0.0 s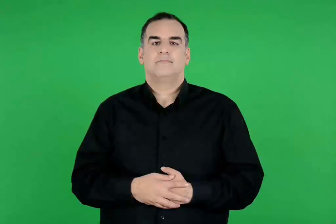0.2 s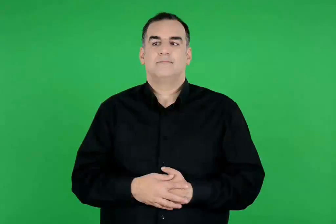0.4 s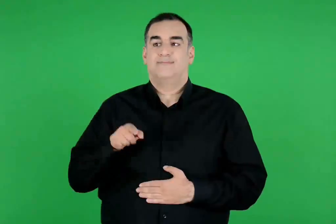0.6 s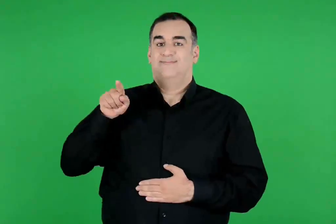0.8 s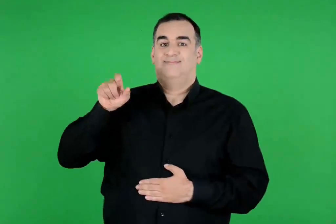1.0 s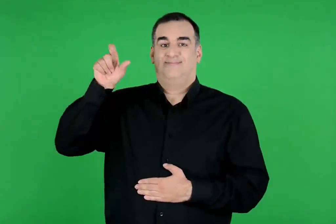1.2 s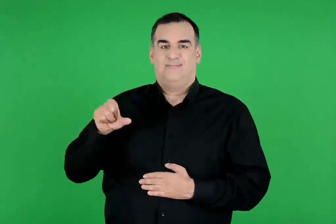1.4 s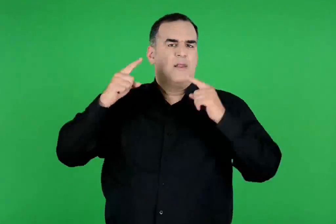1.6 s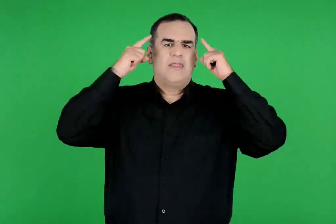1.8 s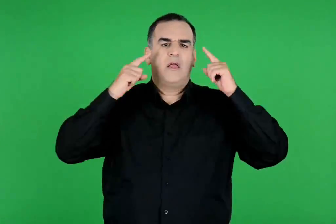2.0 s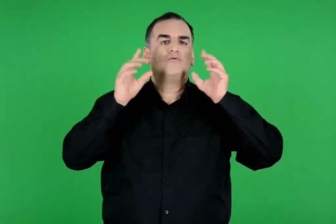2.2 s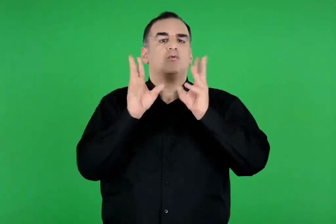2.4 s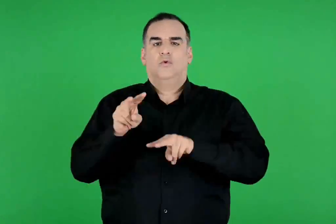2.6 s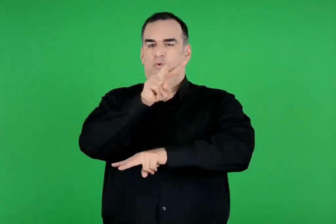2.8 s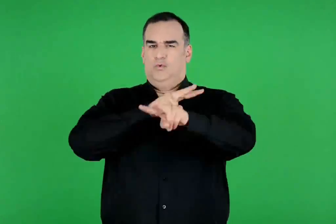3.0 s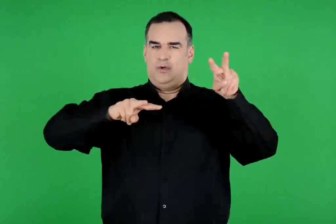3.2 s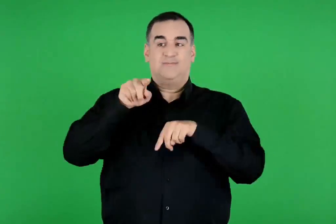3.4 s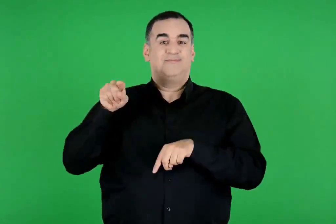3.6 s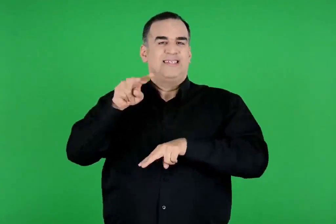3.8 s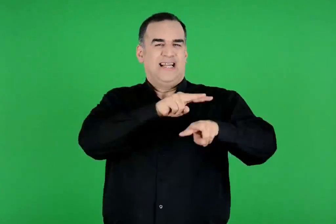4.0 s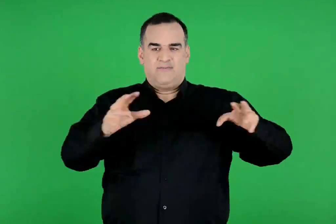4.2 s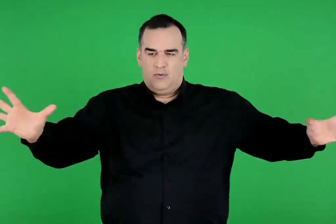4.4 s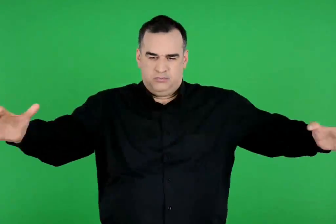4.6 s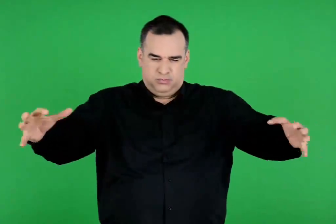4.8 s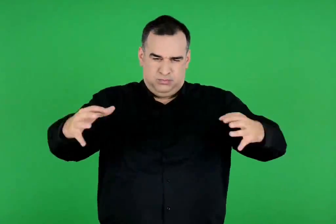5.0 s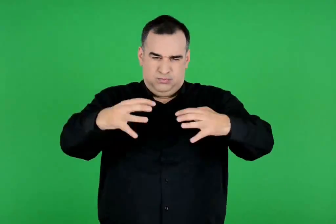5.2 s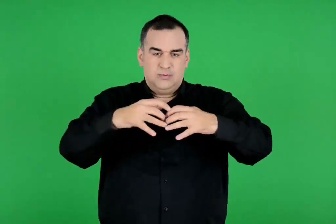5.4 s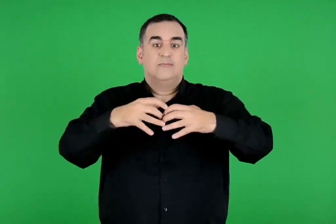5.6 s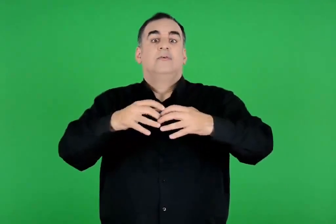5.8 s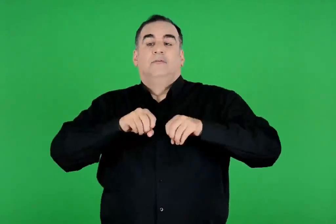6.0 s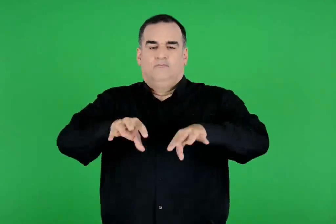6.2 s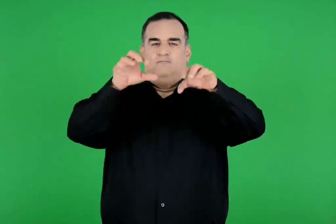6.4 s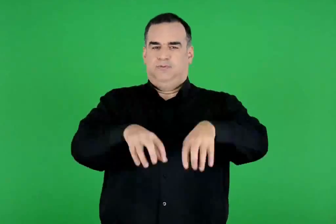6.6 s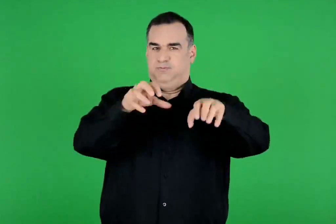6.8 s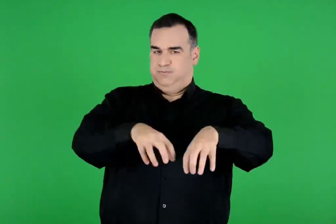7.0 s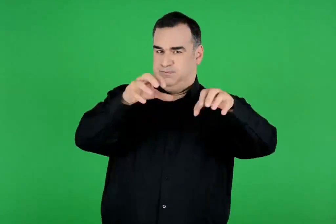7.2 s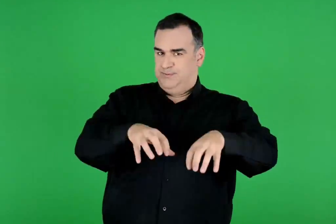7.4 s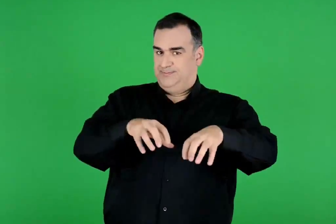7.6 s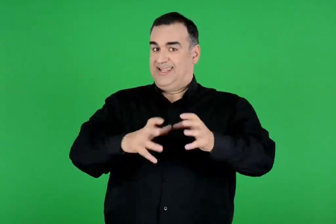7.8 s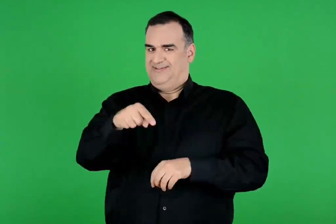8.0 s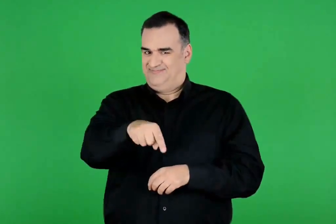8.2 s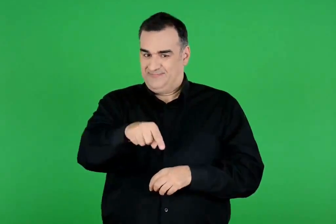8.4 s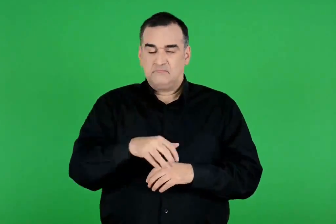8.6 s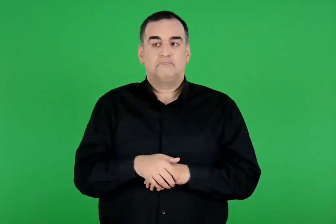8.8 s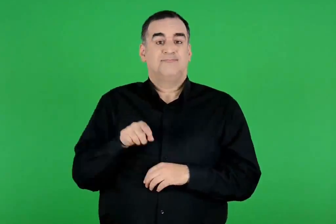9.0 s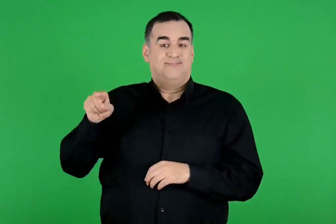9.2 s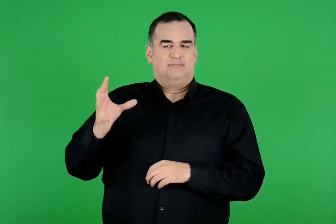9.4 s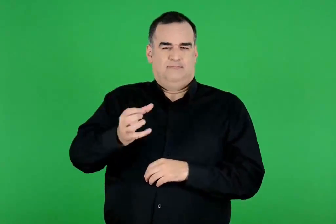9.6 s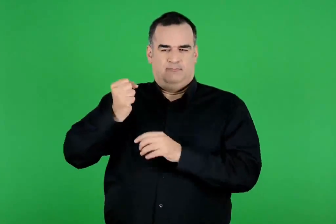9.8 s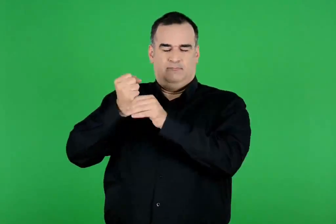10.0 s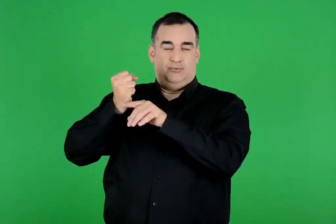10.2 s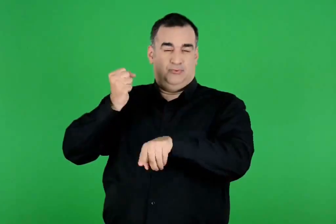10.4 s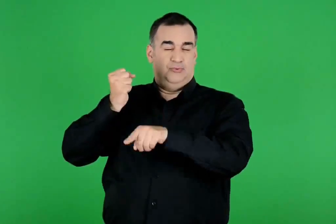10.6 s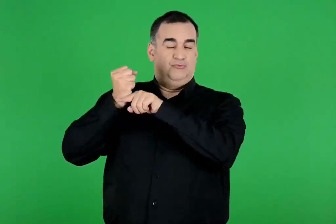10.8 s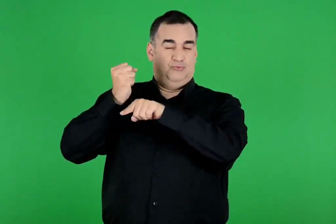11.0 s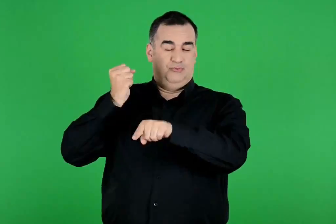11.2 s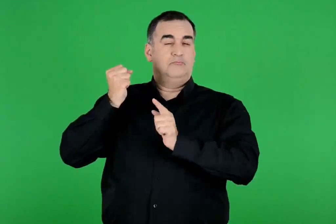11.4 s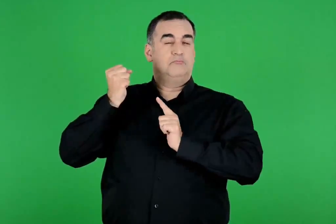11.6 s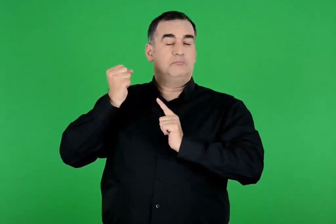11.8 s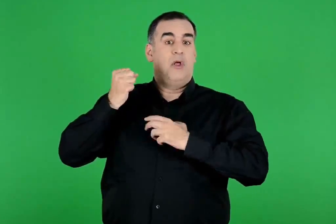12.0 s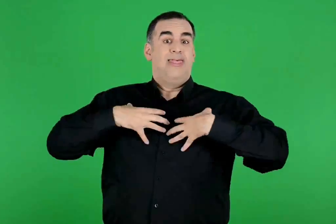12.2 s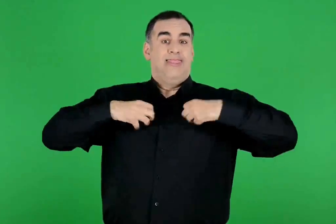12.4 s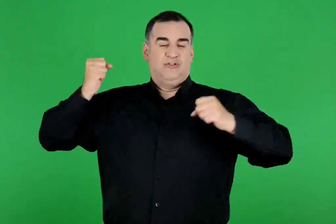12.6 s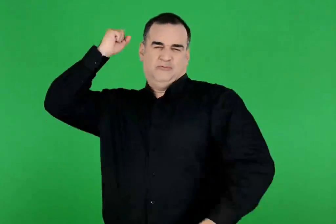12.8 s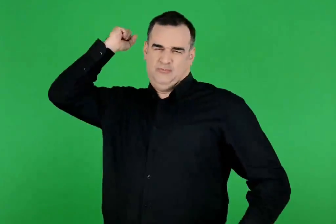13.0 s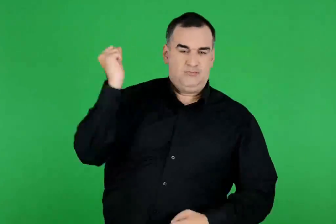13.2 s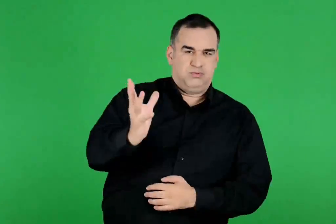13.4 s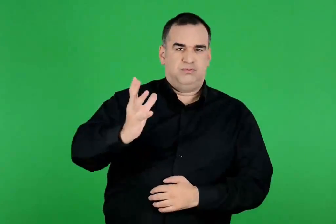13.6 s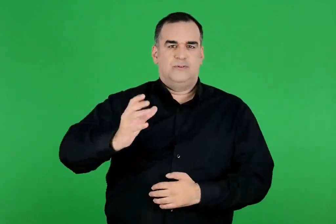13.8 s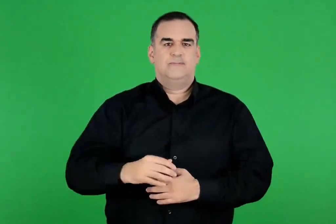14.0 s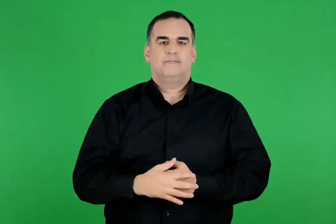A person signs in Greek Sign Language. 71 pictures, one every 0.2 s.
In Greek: ήταν θεός του ουρανού , που μάζευε τα σύννεφα κι έστελνε τη βροχή στη γη. κρατούσε αστροπελέκια και τα έριχνε , όταν ήταν θυμωμένος
